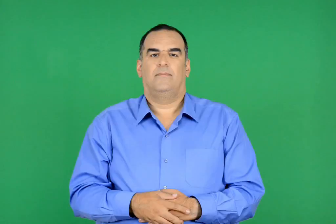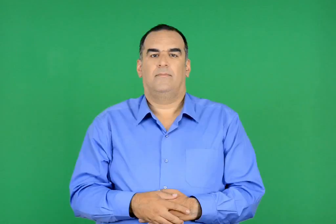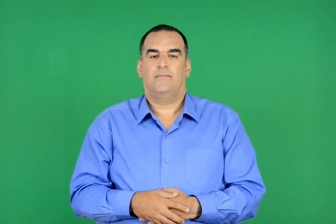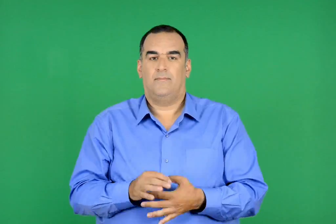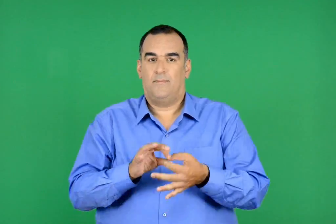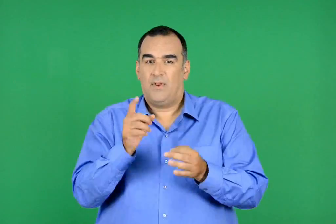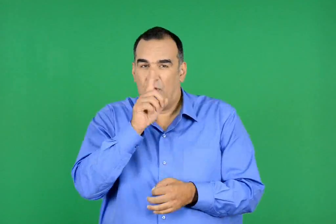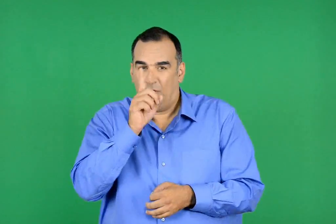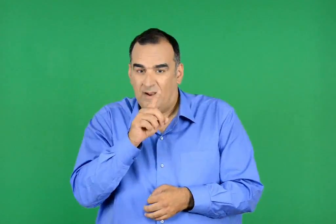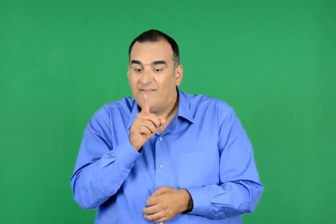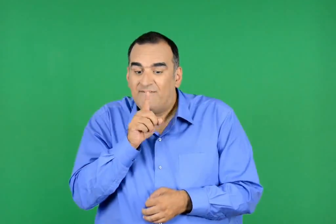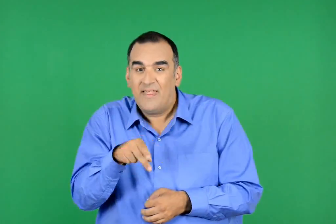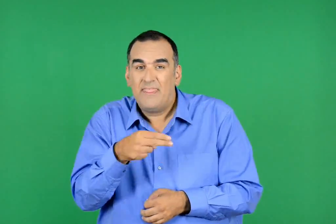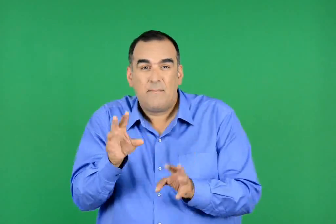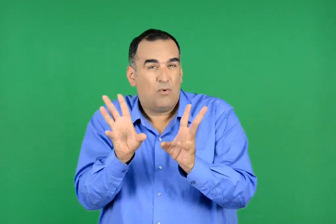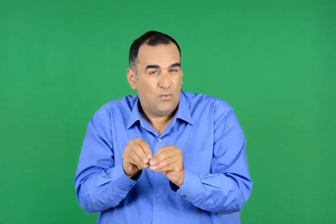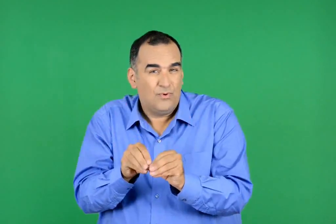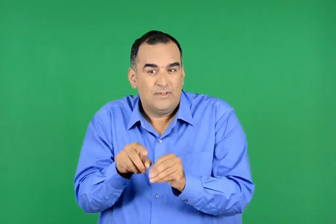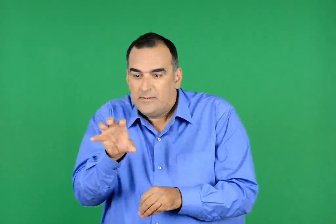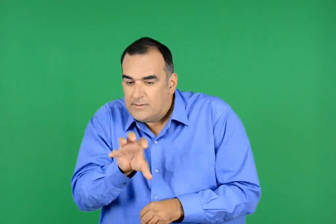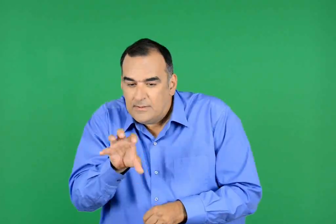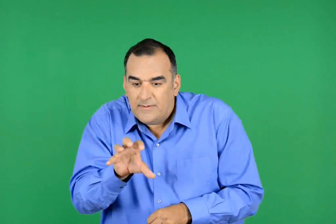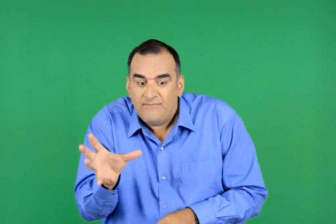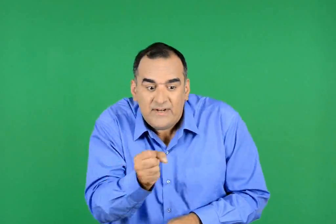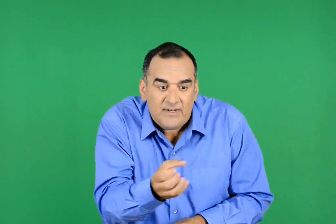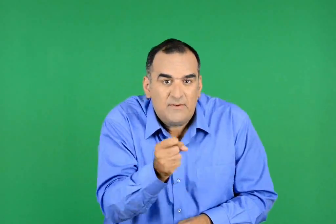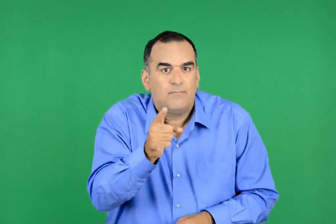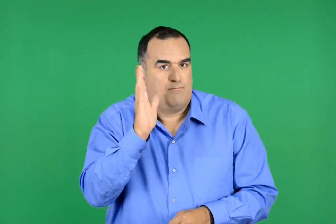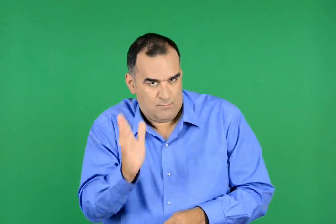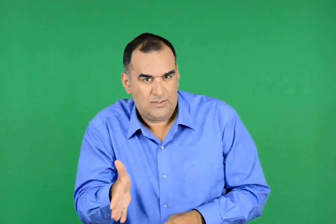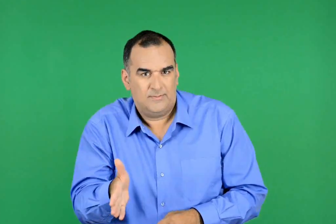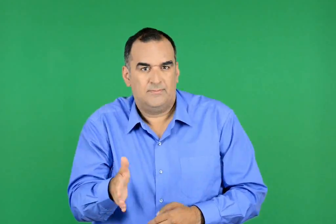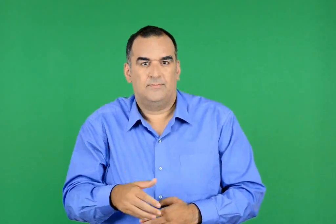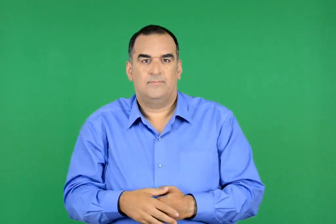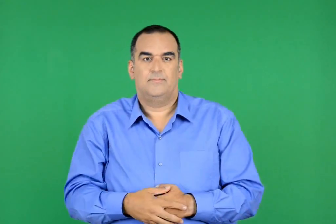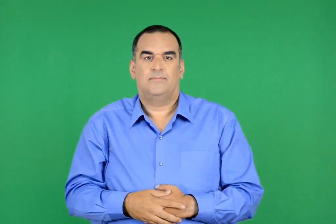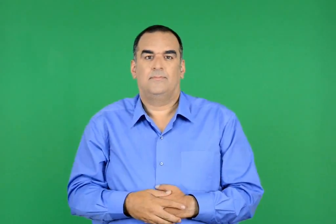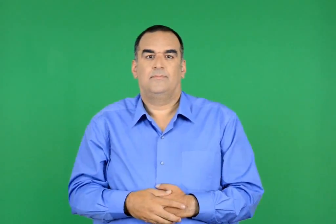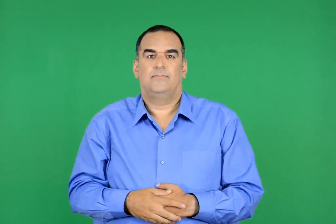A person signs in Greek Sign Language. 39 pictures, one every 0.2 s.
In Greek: μπορείτε να βρείτε πληροφορίες από τη μυθολογία για το θέμα αυτό ;
